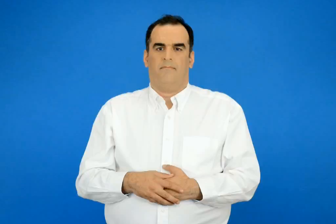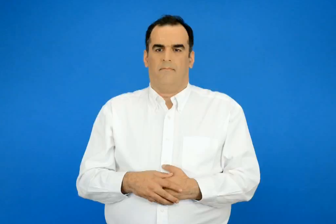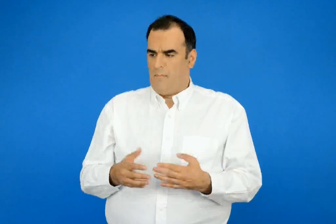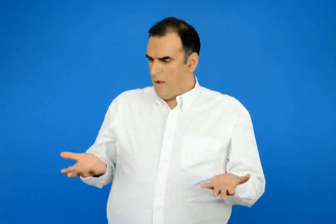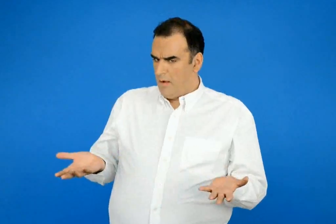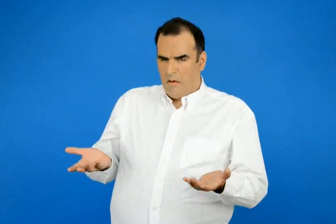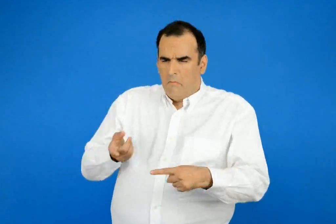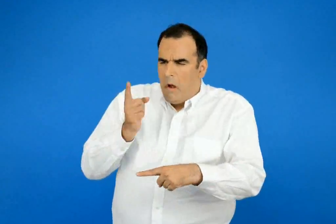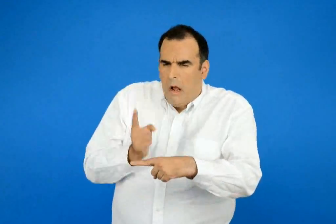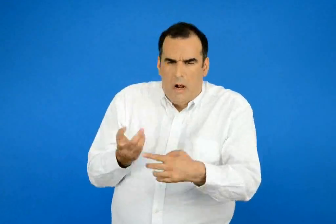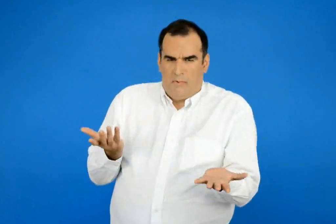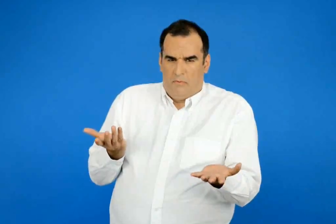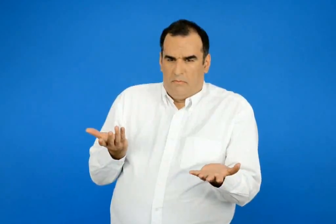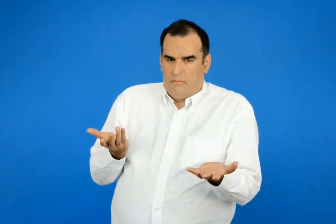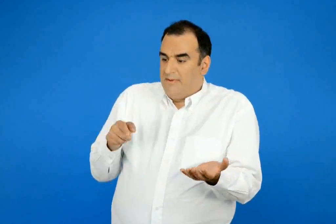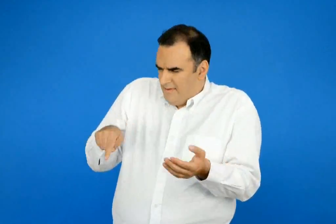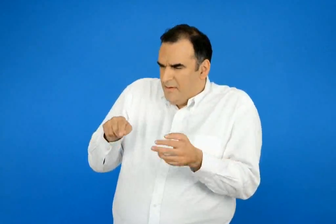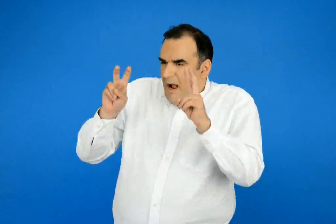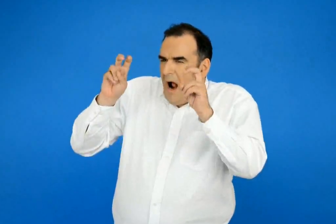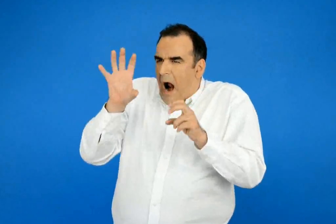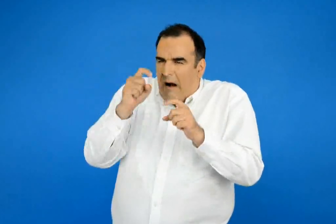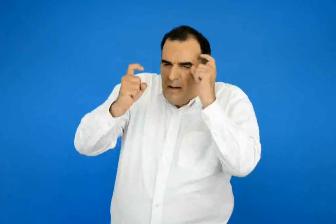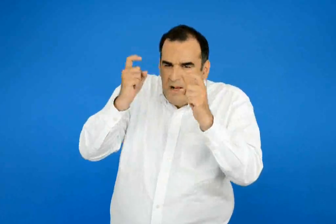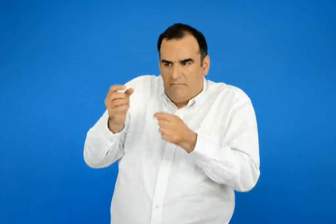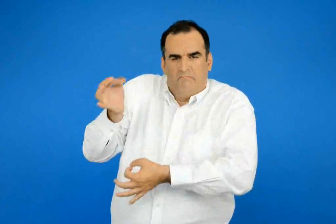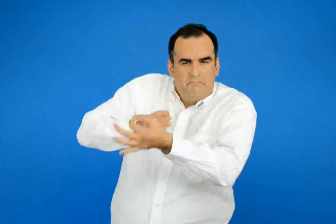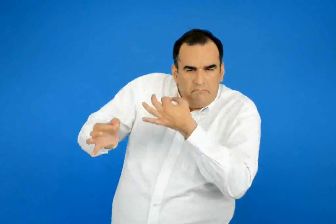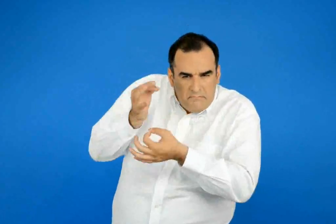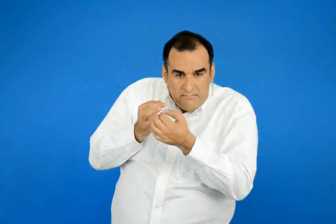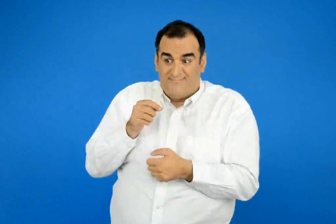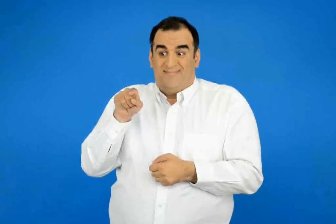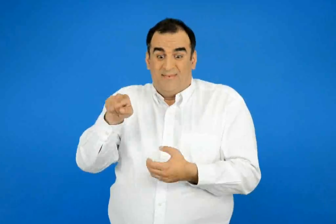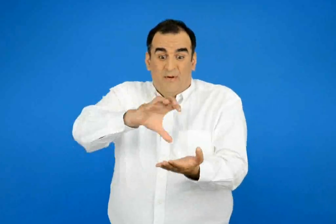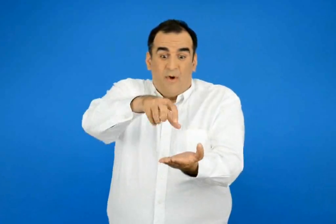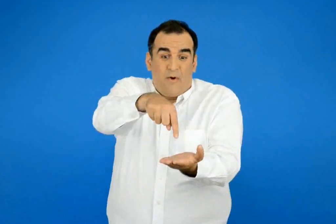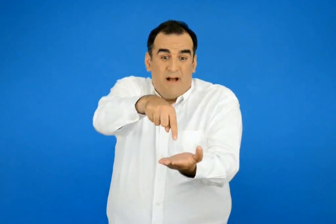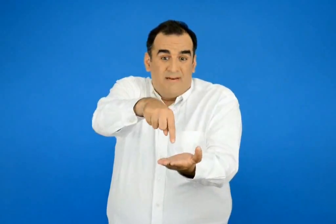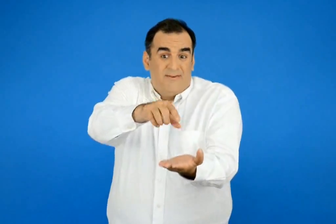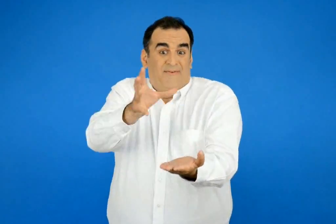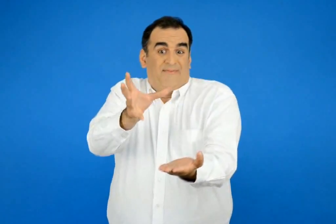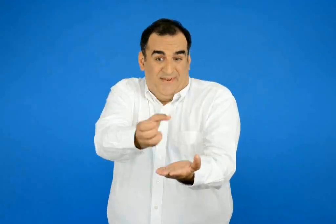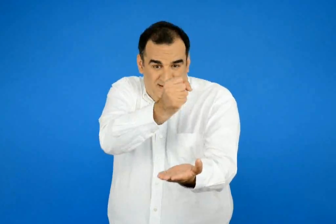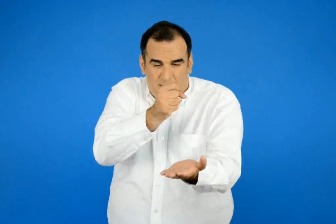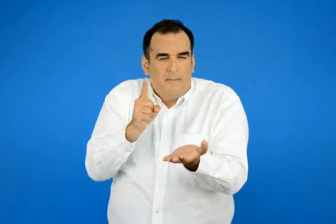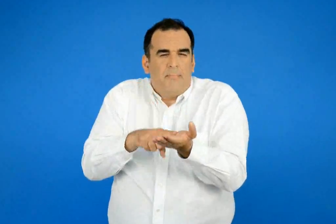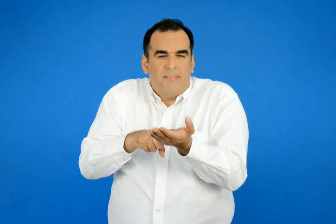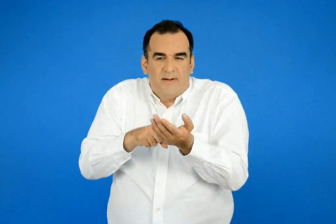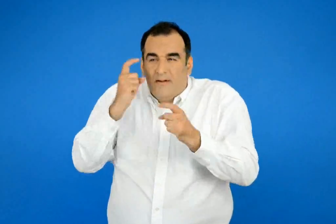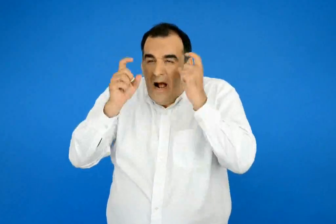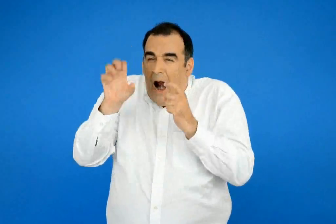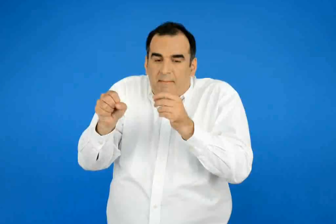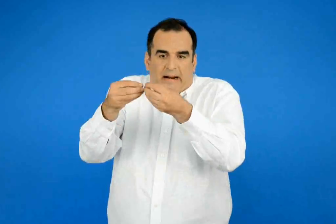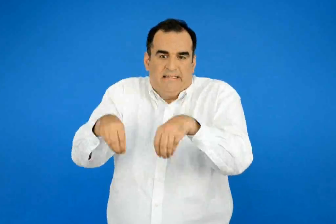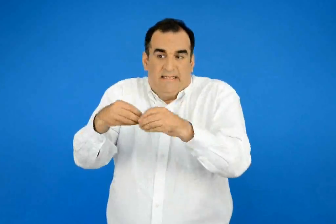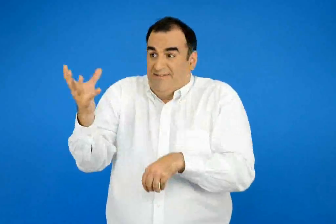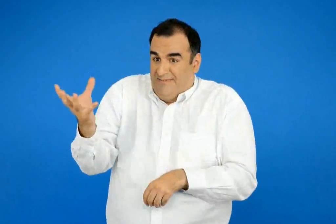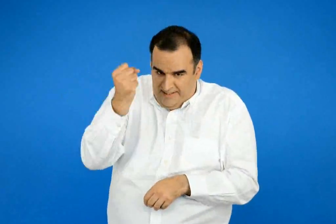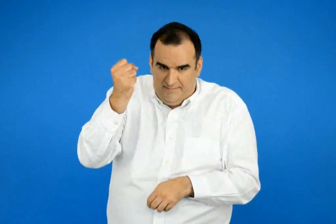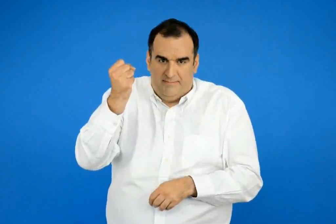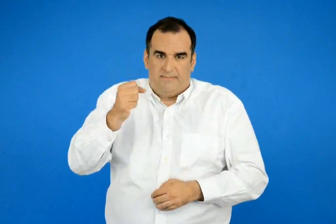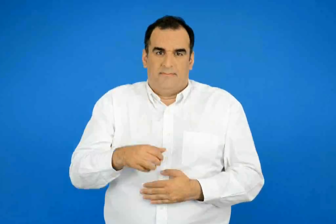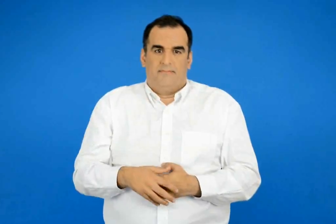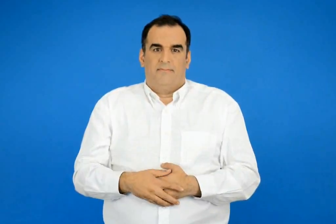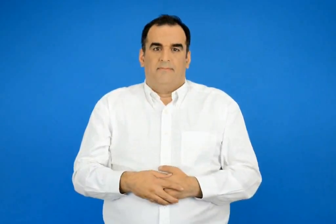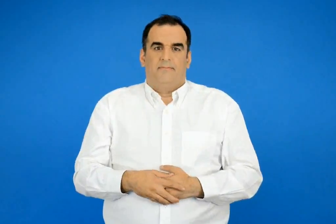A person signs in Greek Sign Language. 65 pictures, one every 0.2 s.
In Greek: μα είναι απλό μας έλεγε αινίγματα για να βρούμε τη χωχαρουπα πρέπει να βρούμε τη λύση των αινιγμάτων
